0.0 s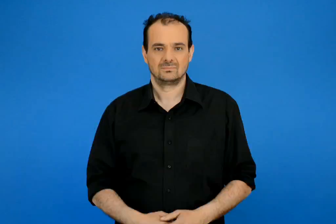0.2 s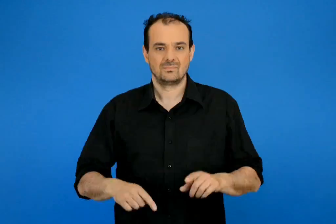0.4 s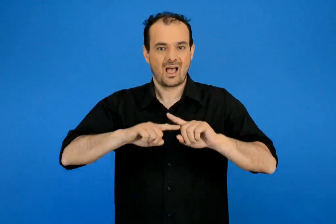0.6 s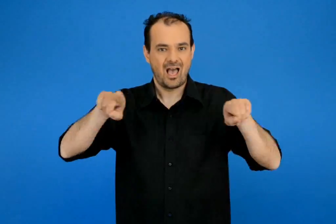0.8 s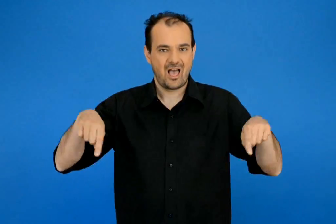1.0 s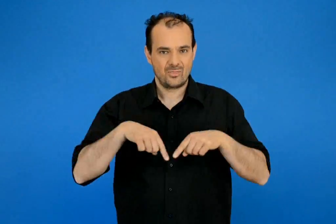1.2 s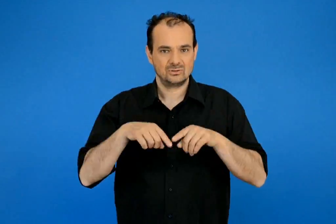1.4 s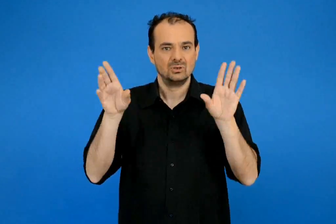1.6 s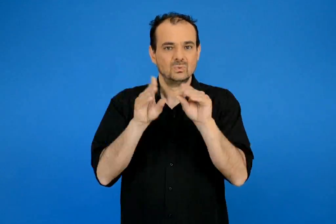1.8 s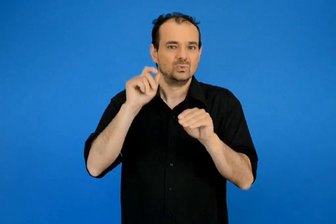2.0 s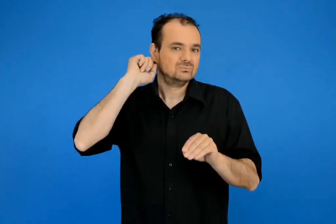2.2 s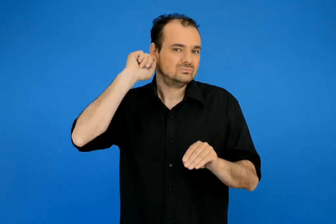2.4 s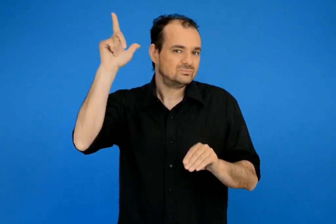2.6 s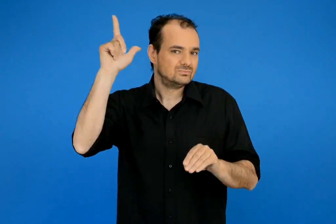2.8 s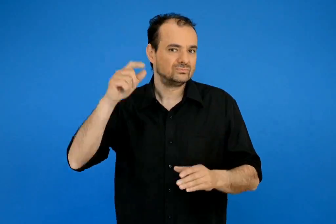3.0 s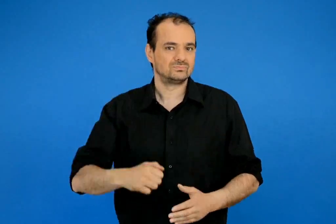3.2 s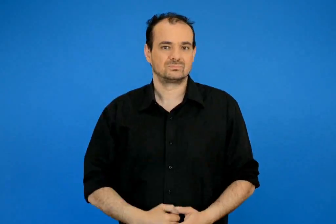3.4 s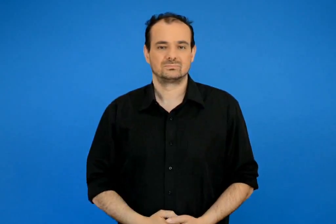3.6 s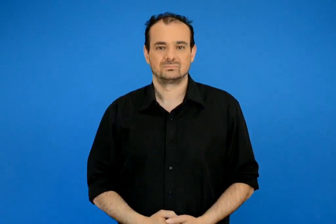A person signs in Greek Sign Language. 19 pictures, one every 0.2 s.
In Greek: αίθουσα εκδηλώσεων
